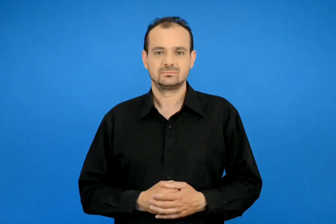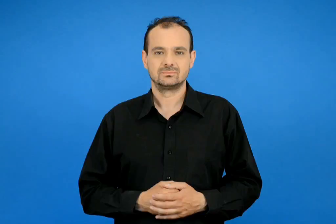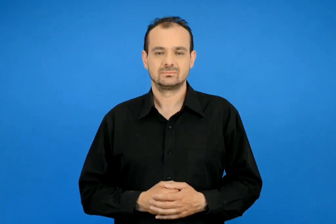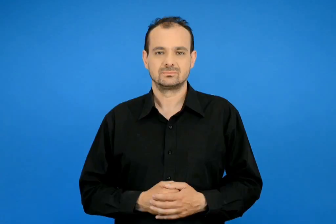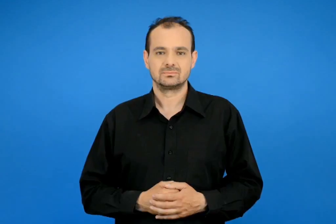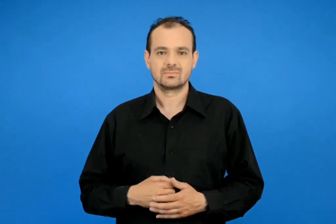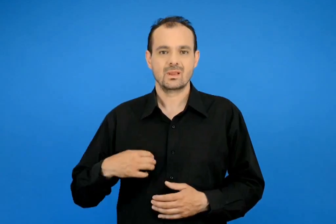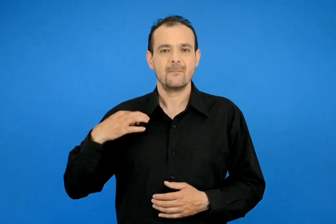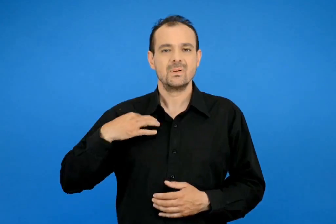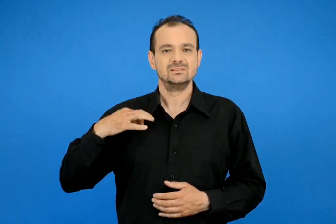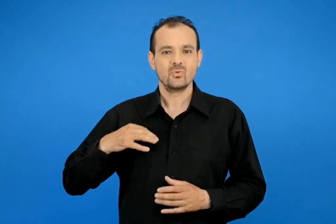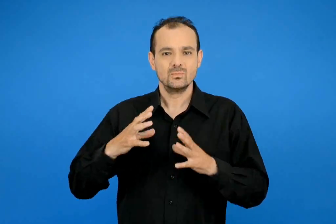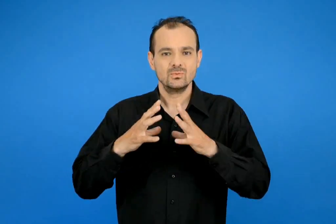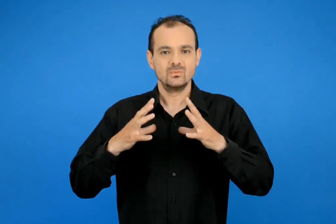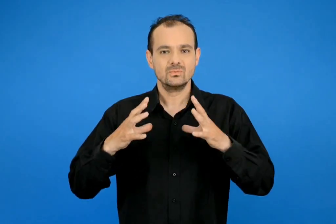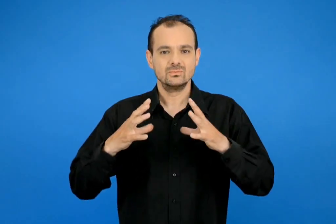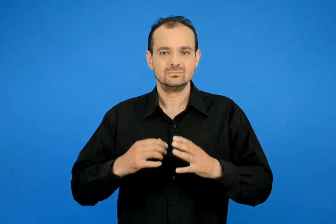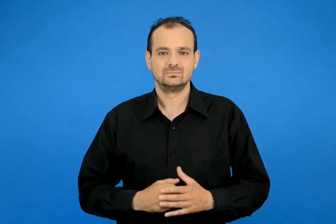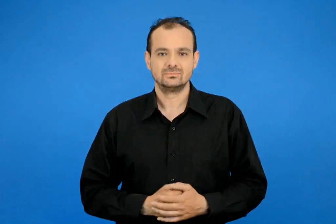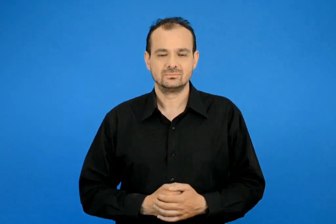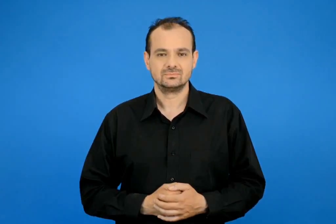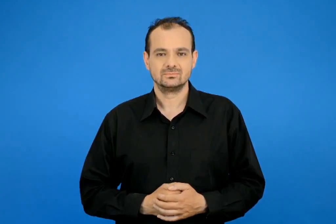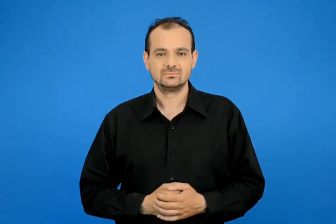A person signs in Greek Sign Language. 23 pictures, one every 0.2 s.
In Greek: πρασινωπό
